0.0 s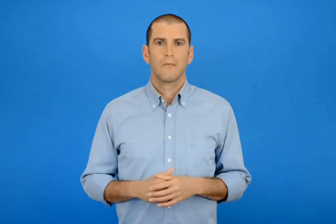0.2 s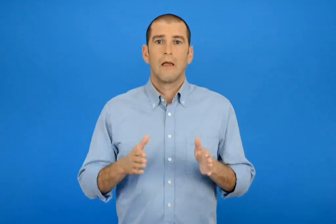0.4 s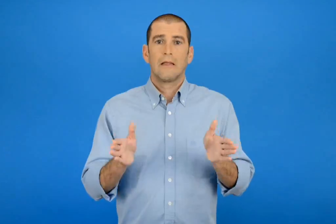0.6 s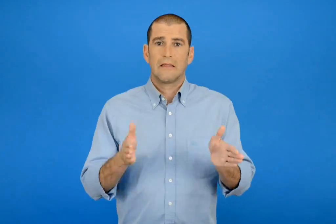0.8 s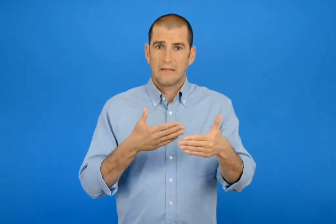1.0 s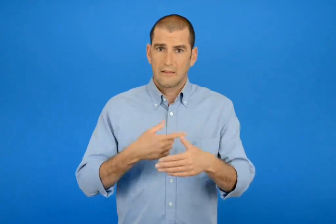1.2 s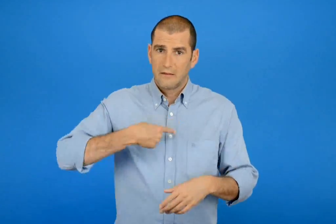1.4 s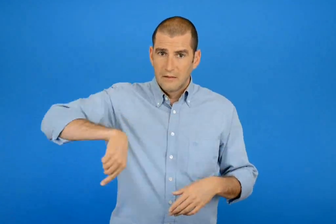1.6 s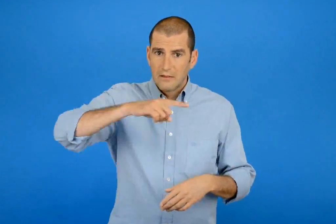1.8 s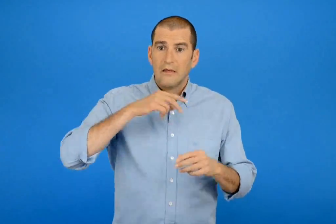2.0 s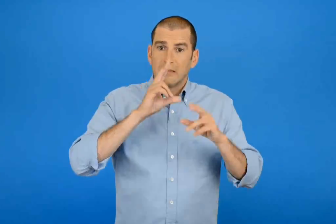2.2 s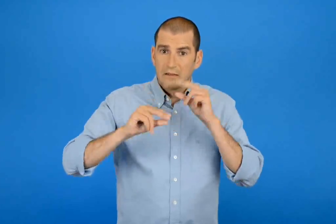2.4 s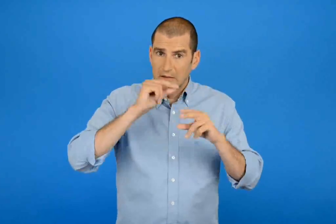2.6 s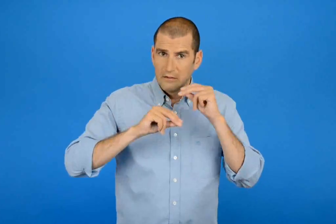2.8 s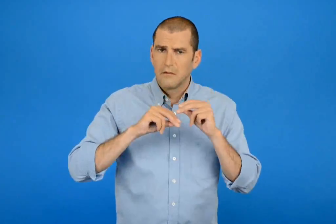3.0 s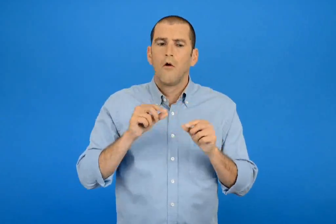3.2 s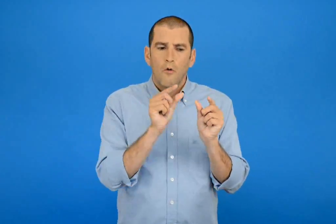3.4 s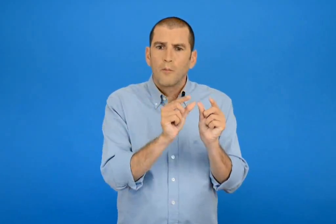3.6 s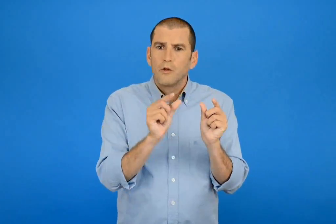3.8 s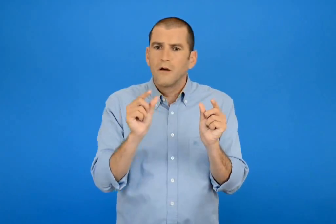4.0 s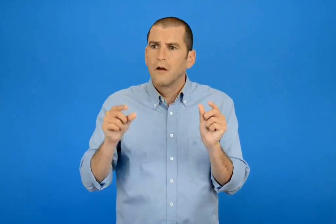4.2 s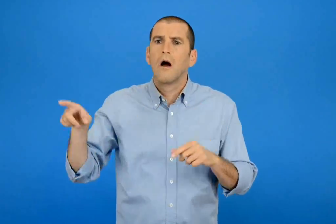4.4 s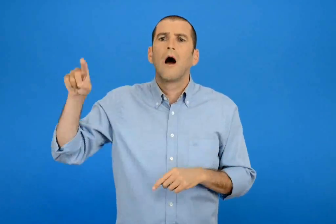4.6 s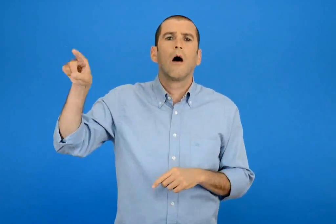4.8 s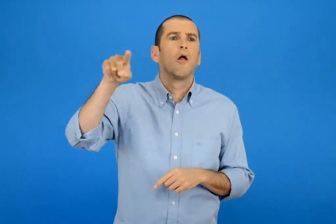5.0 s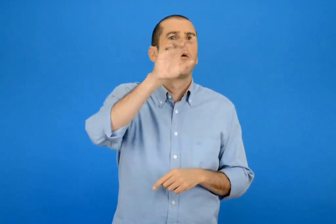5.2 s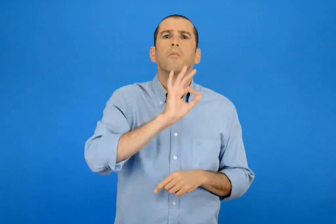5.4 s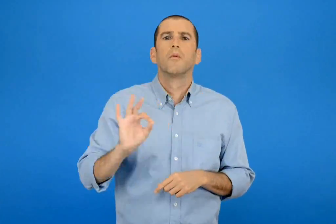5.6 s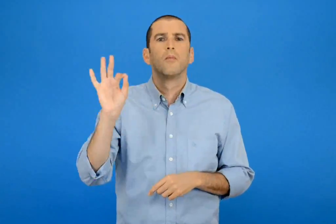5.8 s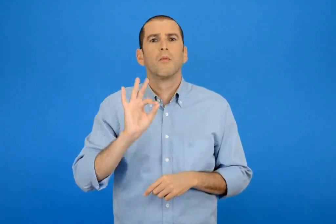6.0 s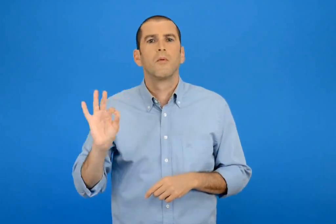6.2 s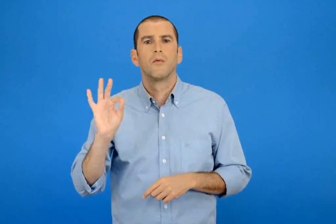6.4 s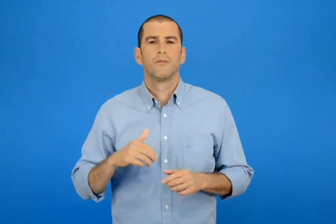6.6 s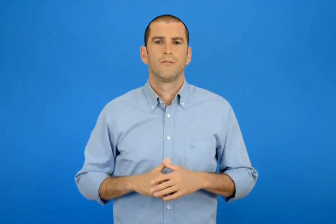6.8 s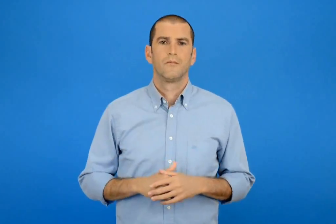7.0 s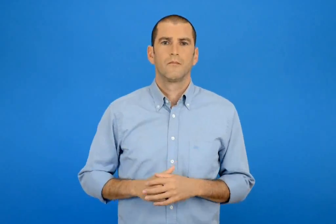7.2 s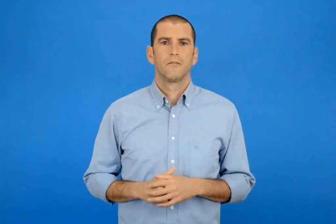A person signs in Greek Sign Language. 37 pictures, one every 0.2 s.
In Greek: συζητάμε στην τάξη που αλλού μπορούμε να βρούμε μοτίβα
